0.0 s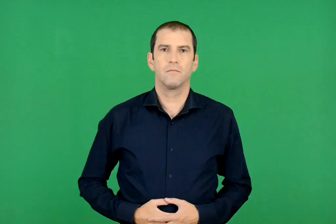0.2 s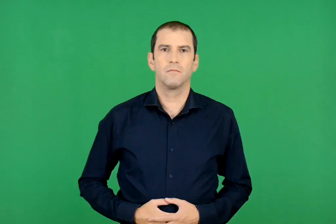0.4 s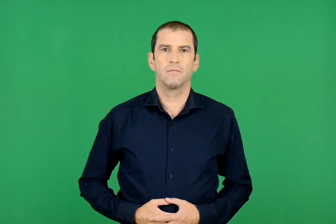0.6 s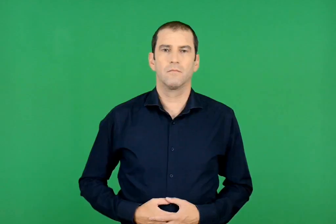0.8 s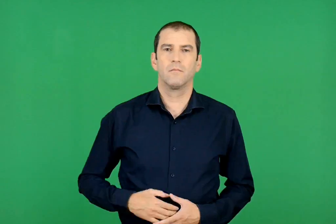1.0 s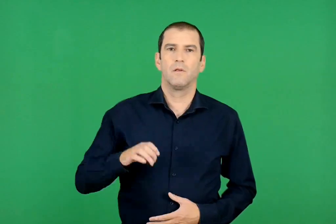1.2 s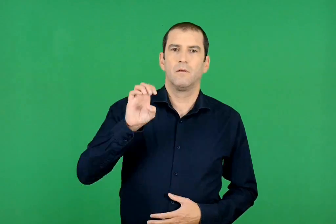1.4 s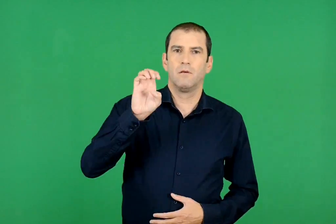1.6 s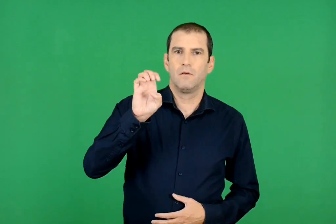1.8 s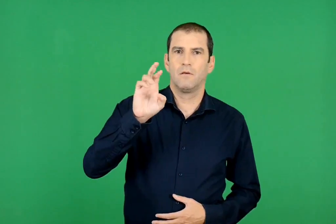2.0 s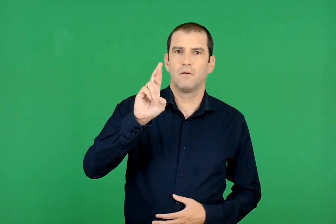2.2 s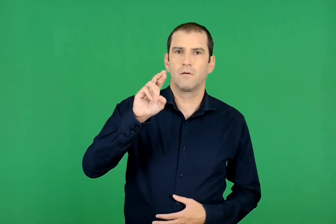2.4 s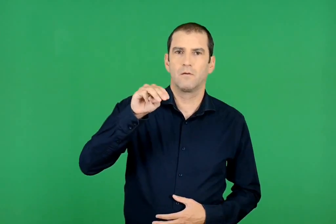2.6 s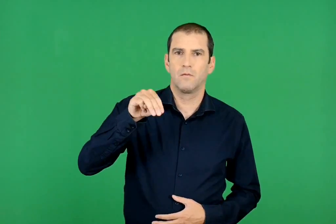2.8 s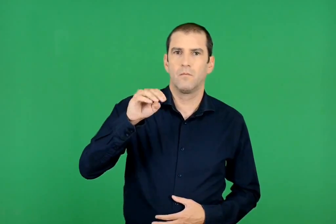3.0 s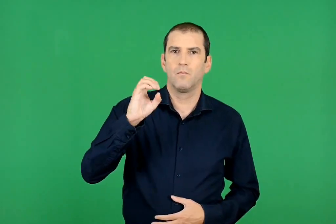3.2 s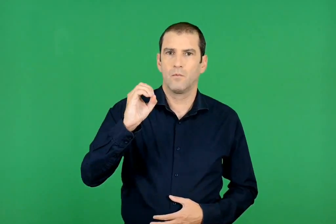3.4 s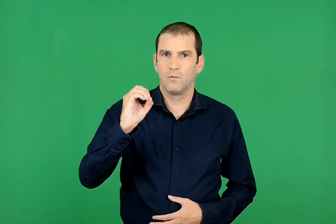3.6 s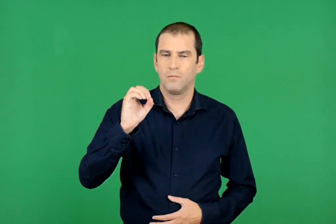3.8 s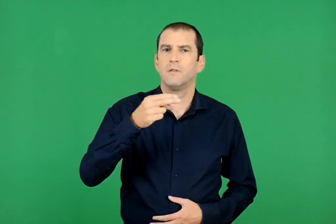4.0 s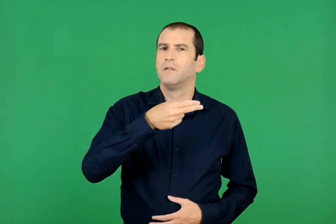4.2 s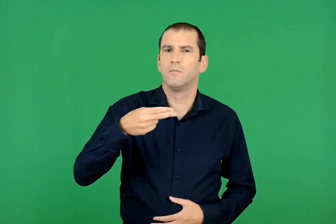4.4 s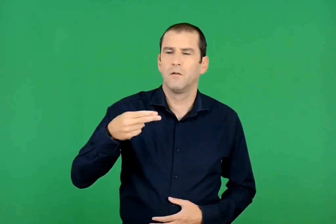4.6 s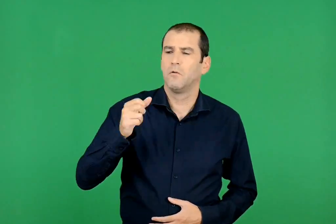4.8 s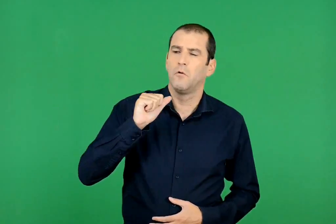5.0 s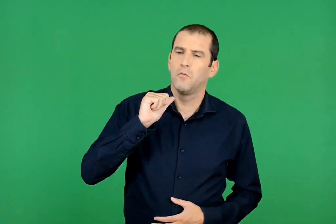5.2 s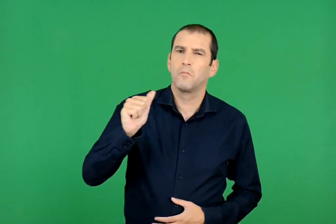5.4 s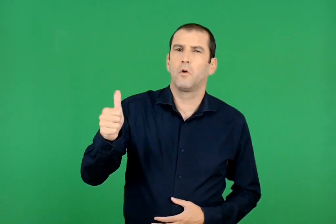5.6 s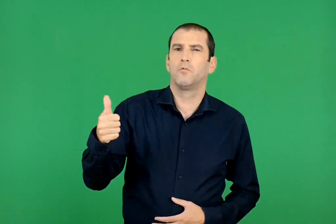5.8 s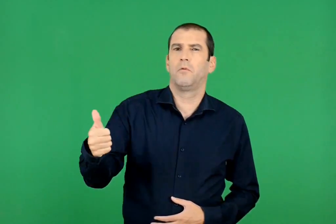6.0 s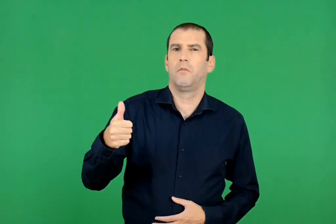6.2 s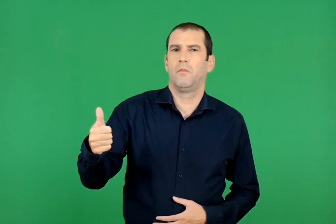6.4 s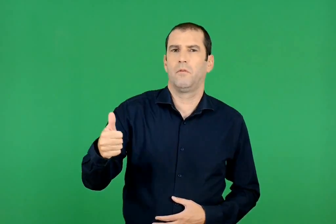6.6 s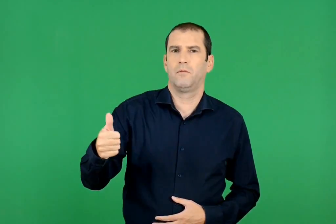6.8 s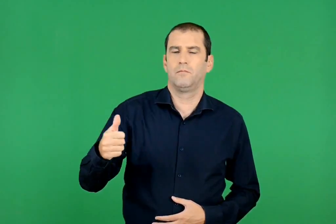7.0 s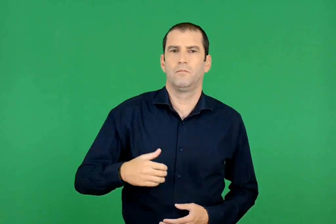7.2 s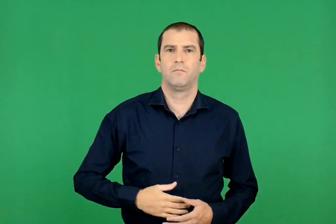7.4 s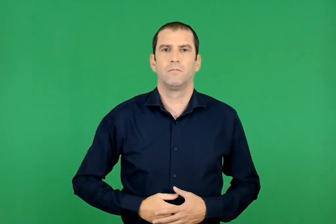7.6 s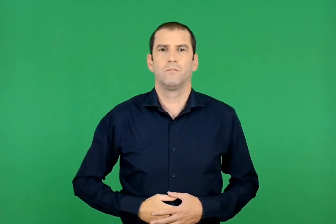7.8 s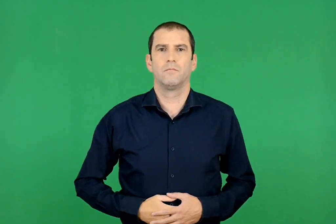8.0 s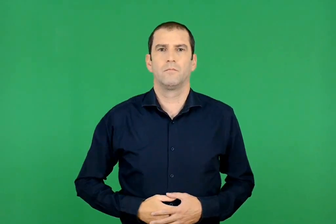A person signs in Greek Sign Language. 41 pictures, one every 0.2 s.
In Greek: έρμο έρημο
